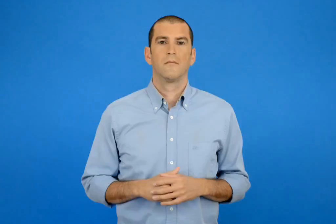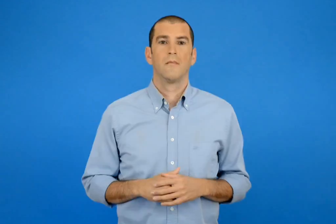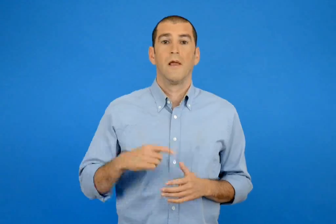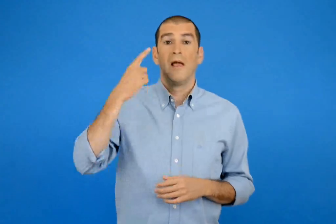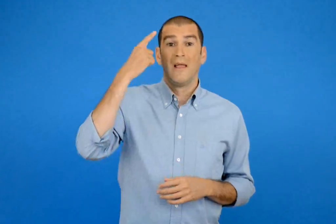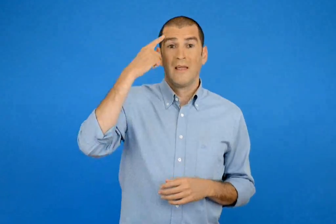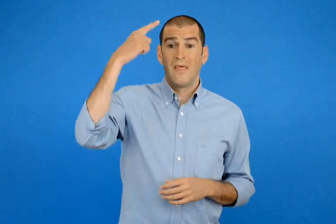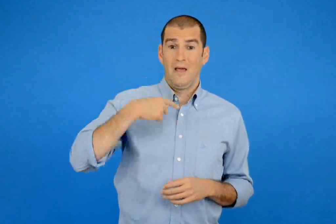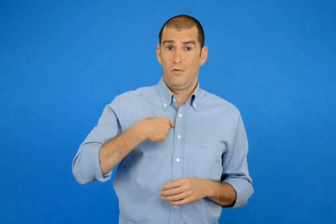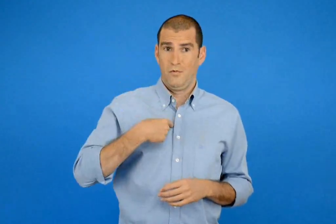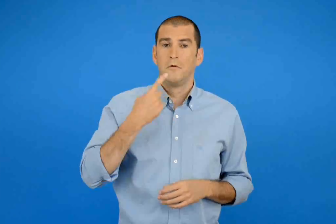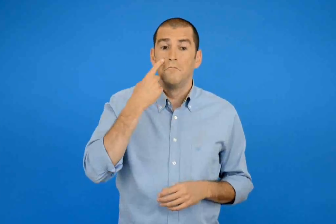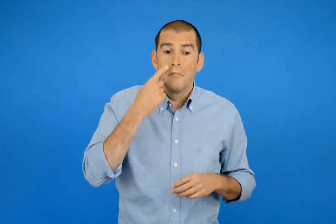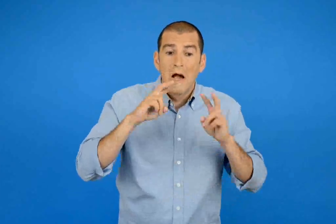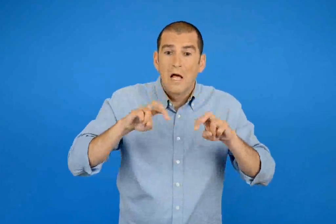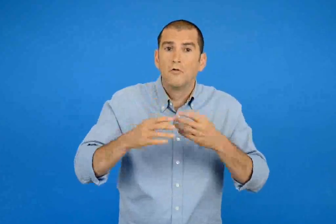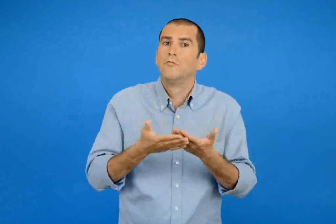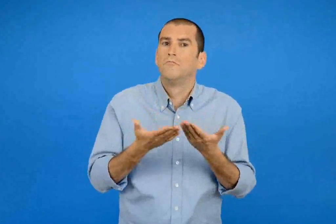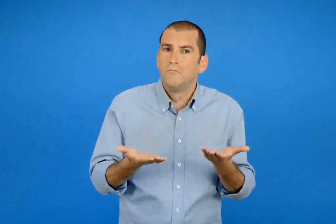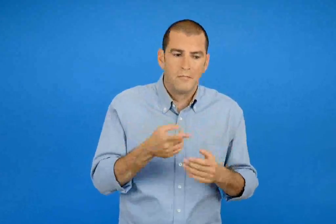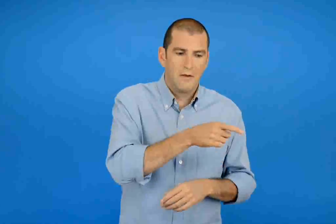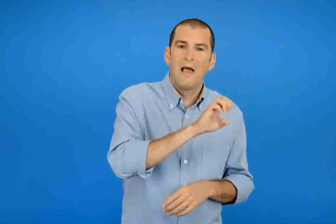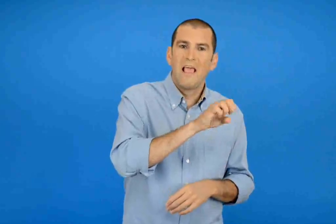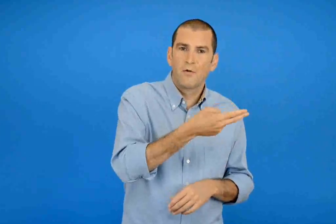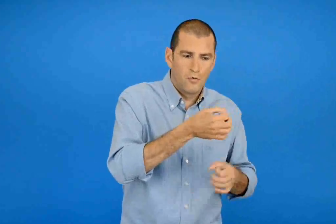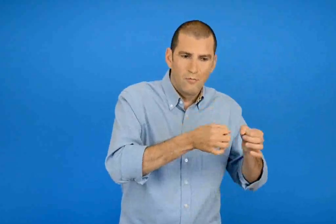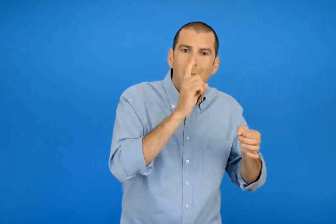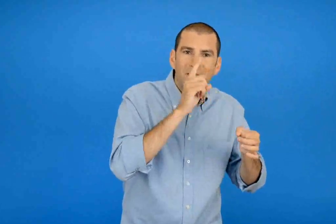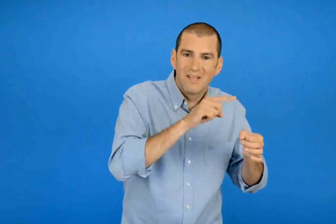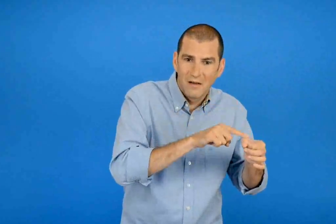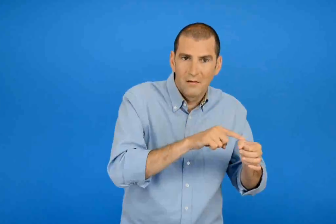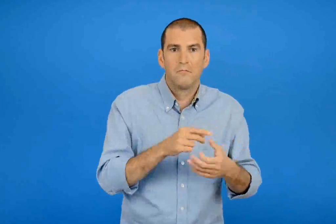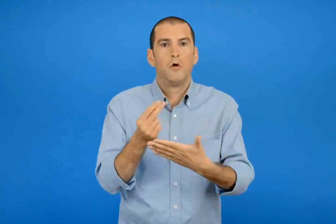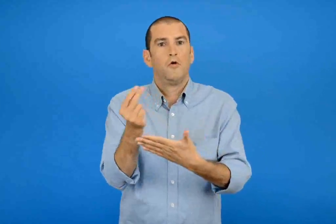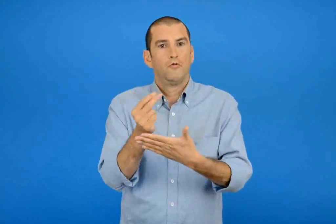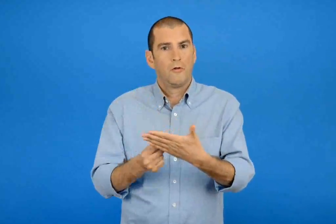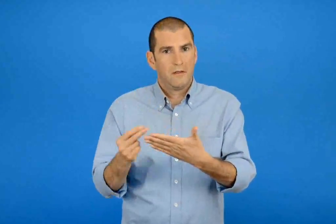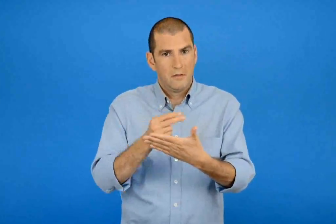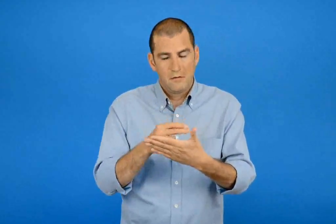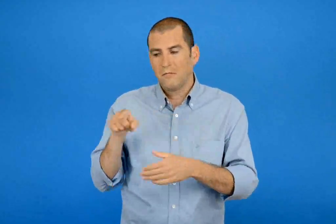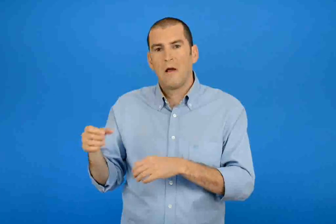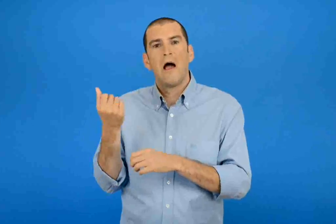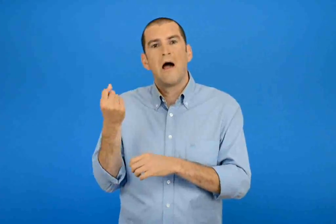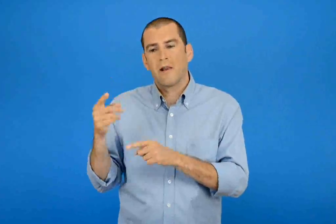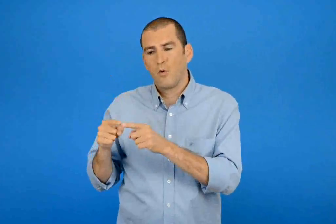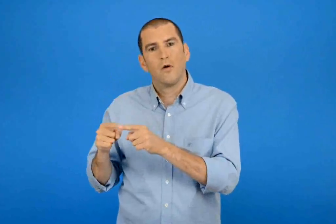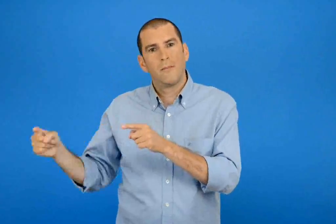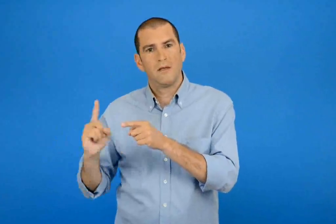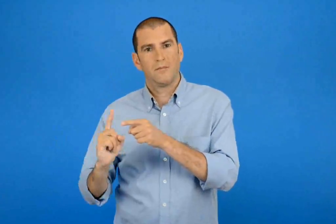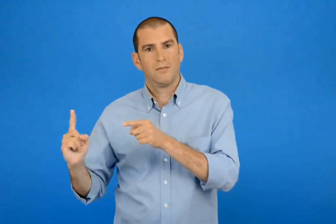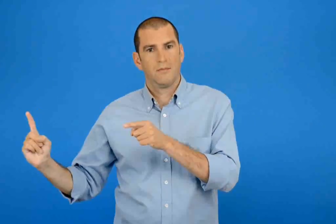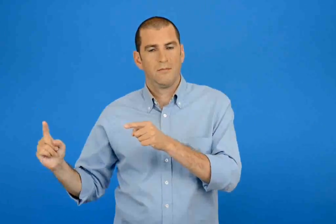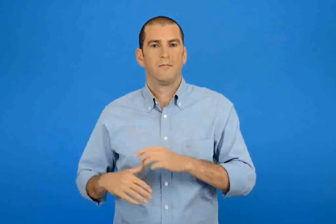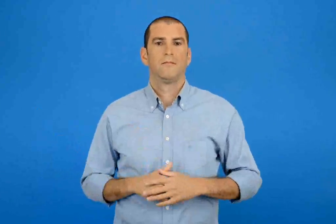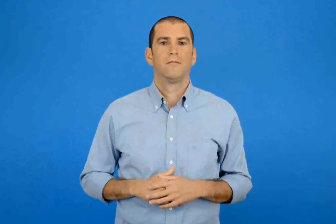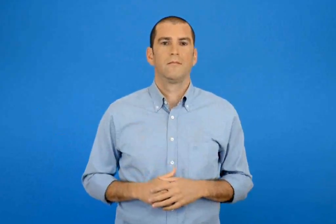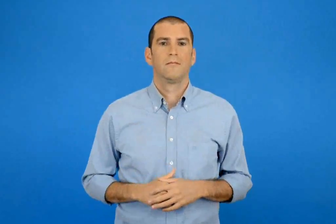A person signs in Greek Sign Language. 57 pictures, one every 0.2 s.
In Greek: ελέγχω την ιδέα μου με ψεύτικα ευρώ ζωγραφική και αριθμογραμμή
